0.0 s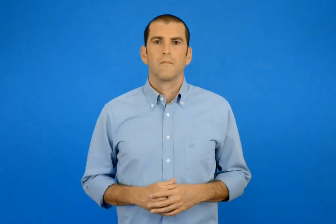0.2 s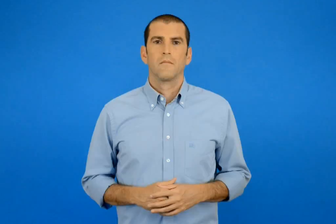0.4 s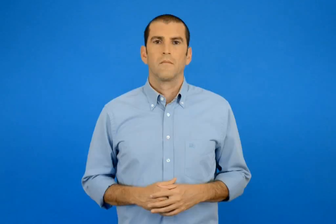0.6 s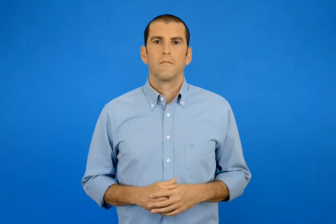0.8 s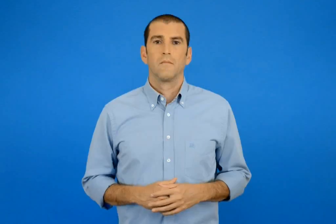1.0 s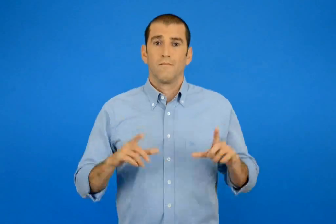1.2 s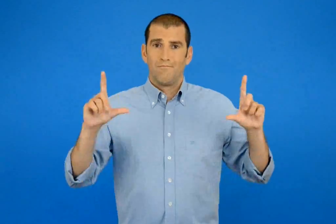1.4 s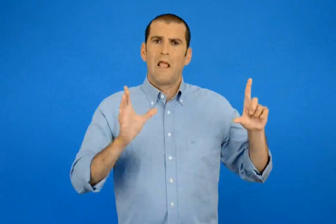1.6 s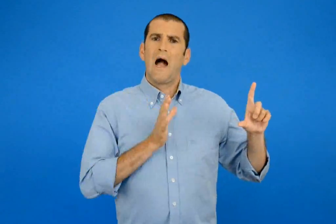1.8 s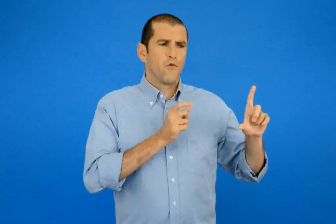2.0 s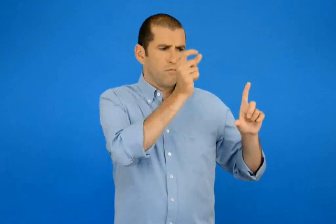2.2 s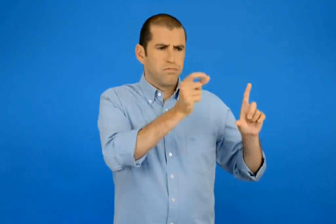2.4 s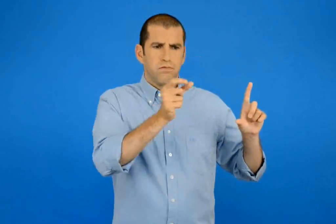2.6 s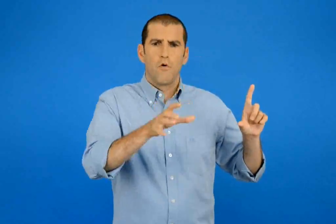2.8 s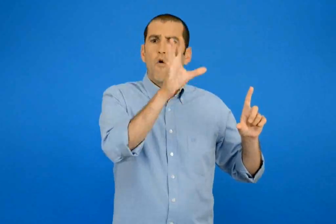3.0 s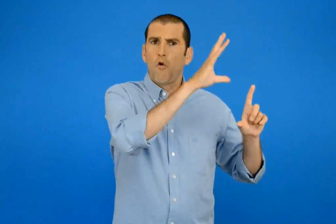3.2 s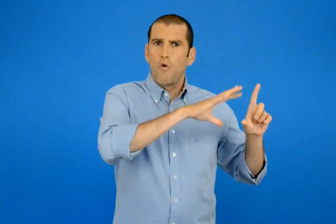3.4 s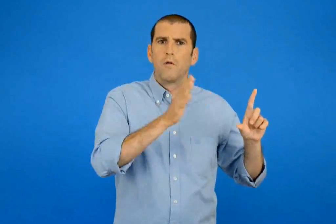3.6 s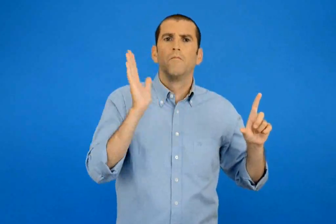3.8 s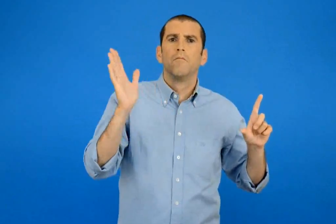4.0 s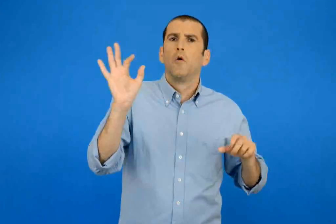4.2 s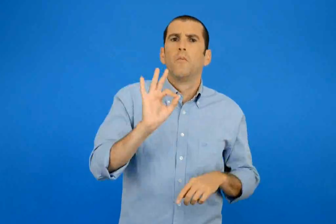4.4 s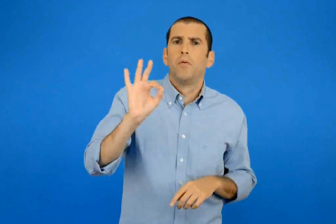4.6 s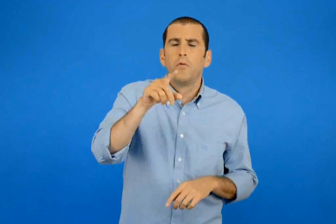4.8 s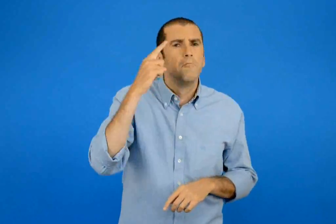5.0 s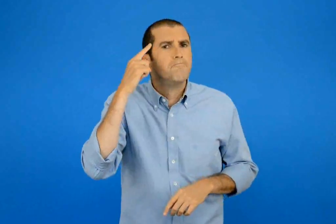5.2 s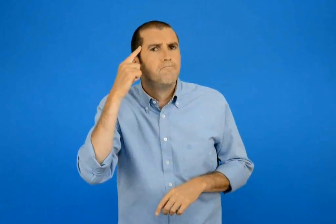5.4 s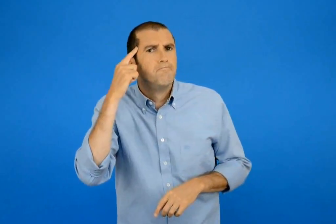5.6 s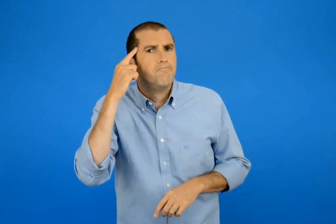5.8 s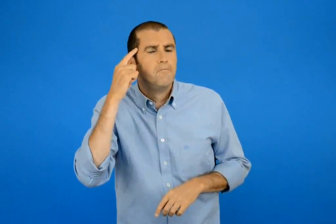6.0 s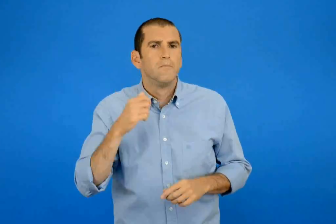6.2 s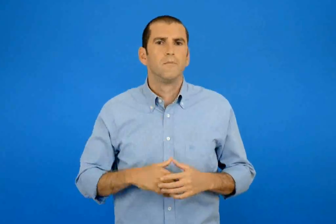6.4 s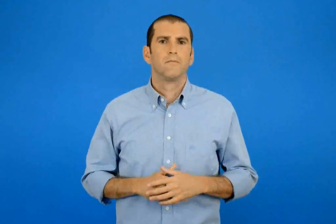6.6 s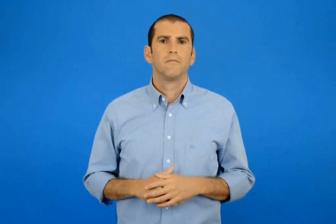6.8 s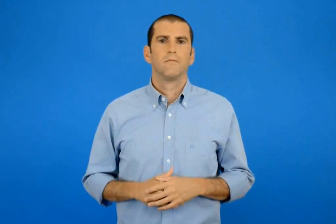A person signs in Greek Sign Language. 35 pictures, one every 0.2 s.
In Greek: που νομίζεις ότι πηγαίνουν όλοι αυτοί οι άνθρωποι ;
